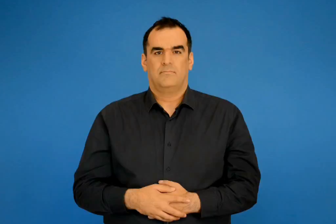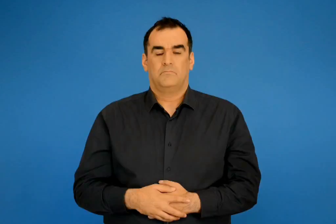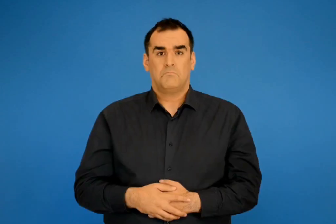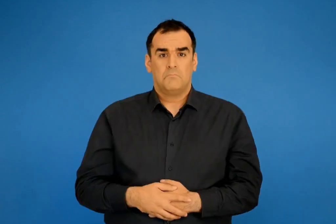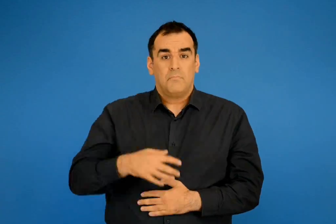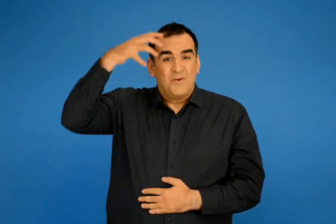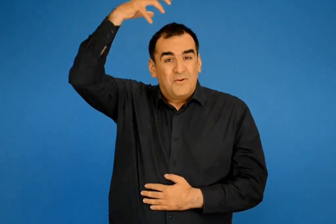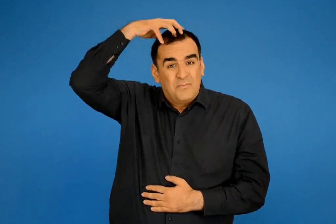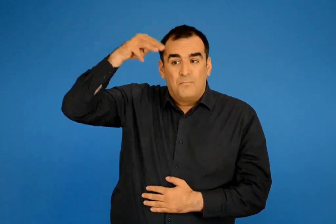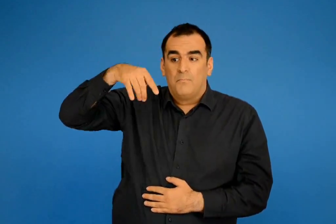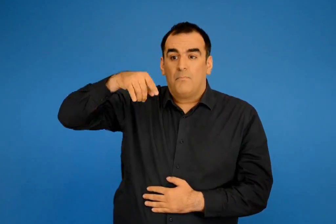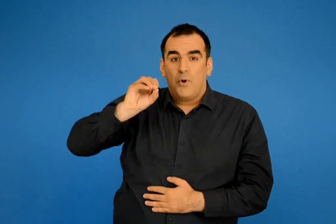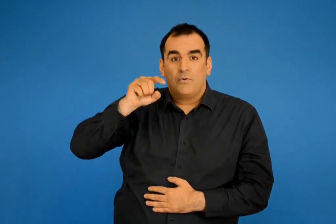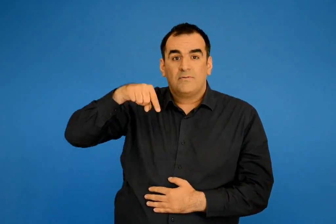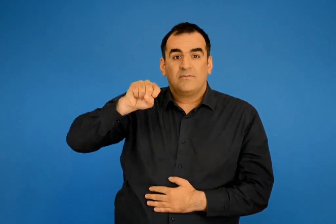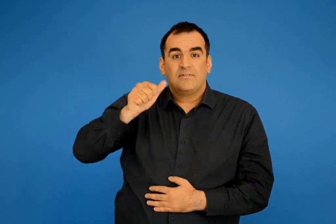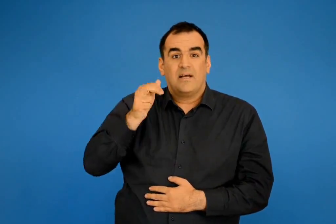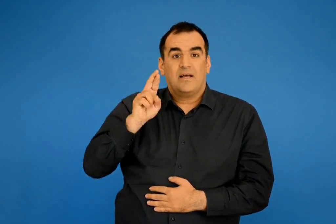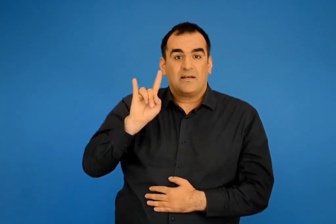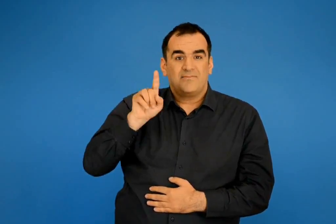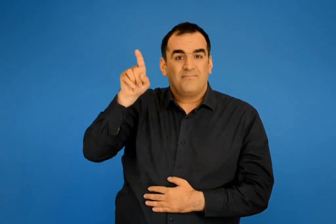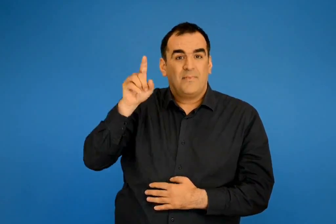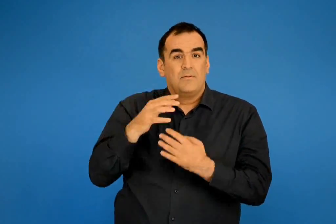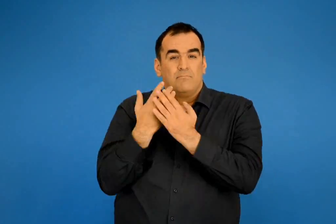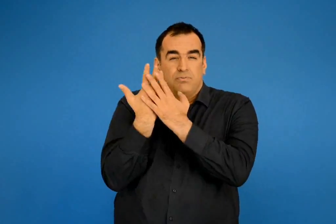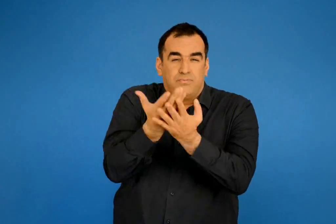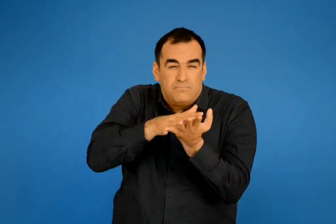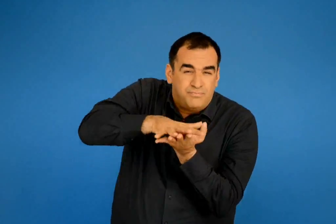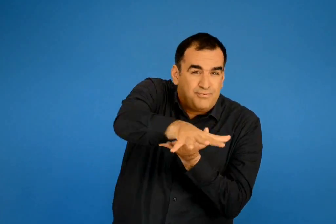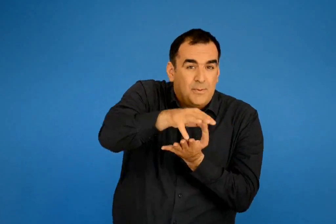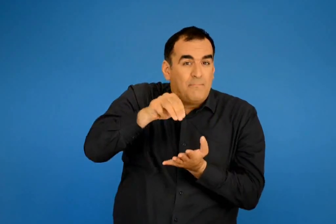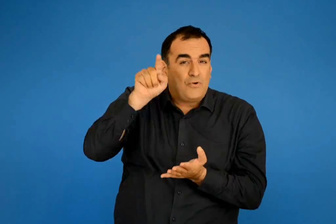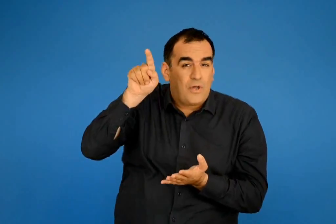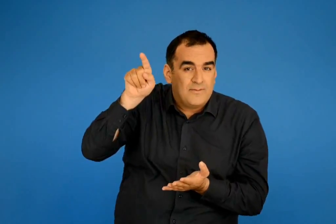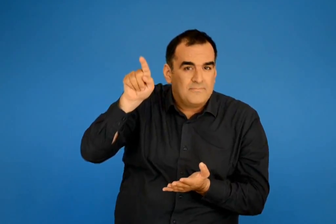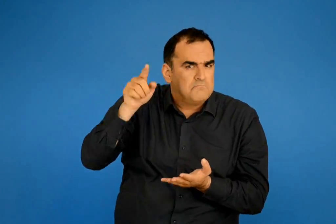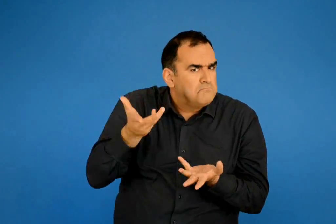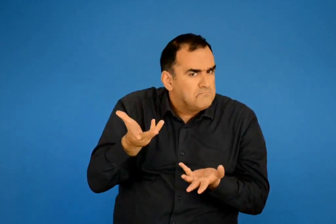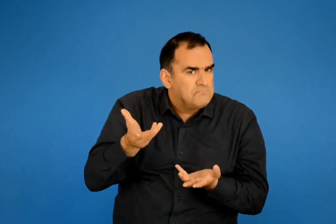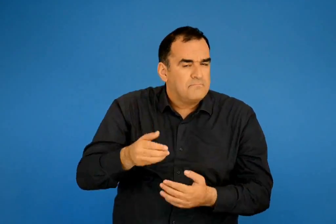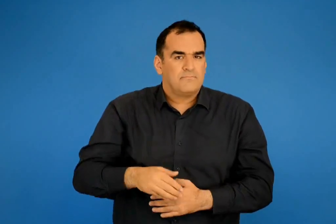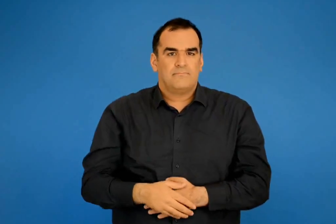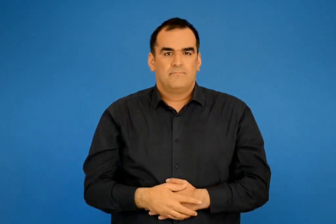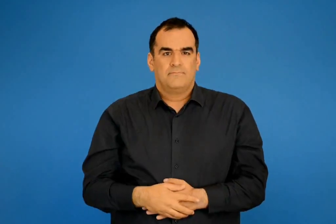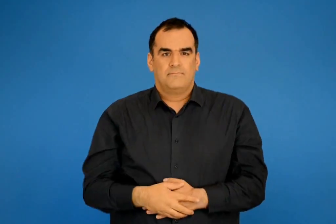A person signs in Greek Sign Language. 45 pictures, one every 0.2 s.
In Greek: τον μπότσαρη ;
